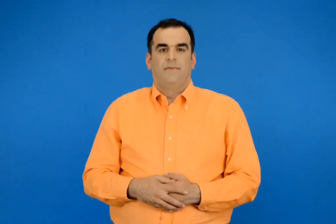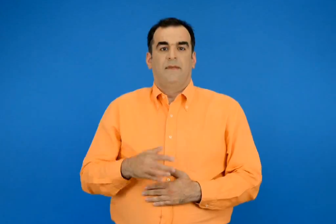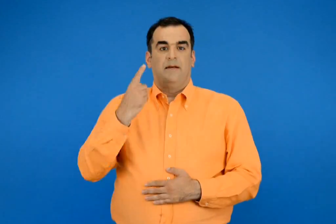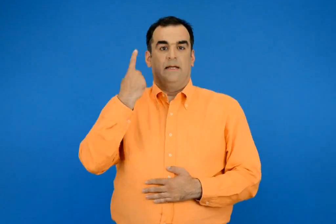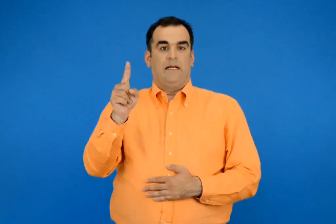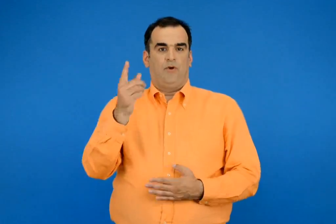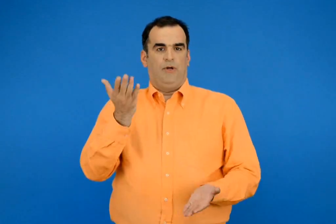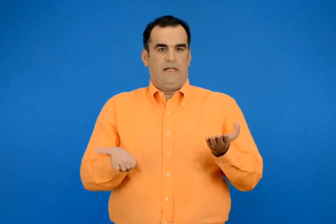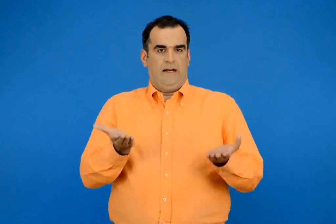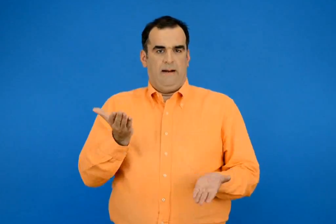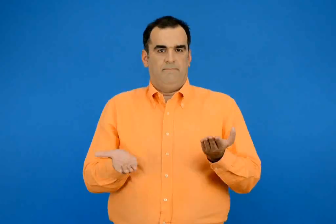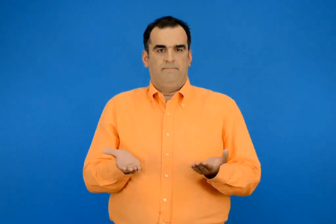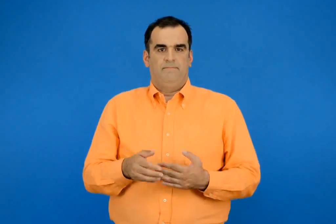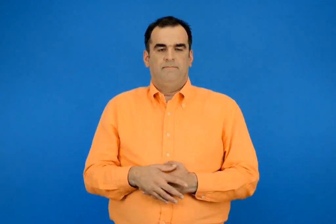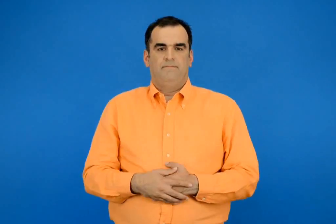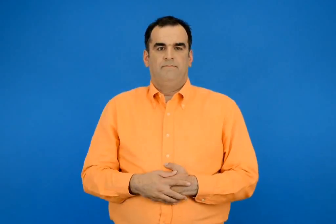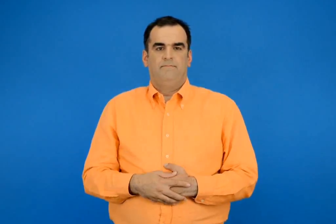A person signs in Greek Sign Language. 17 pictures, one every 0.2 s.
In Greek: 100 κιλά
